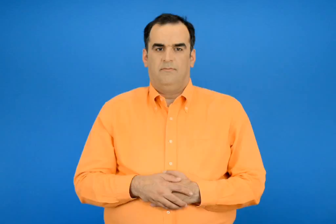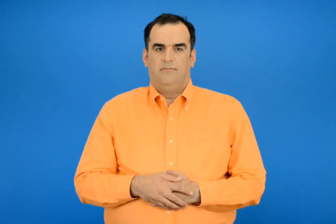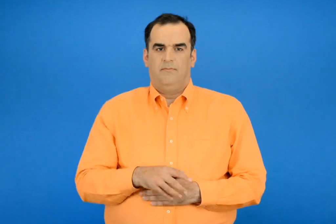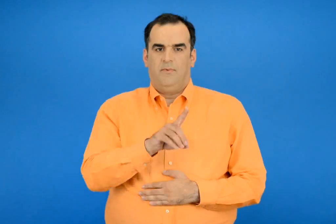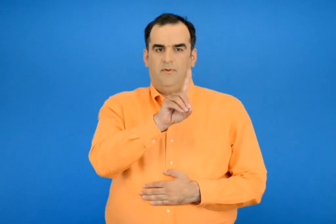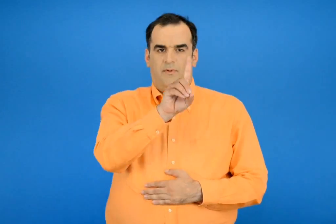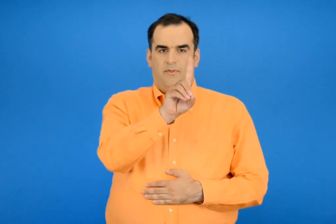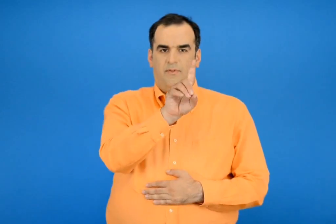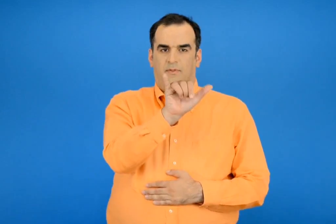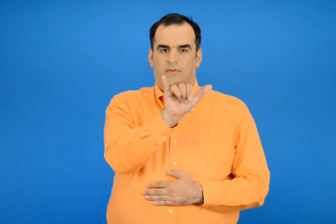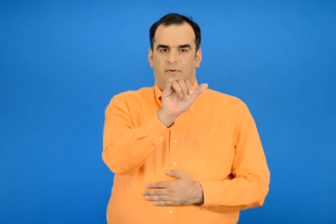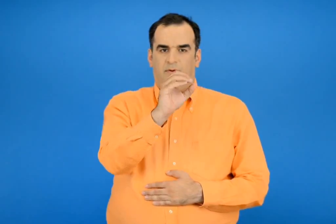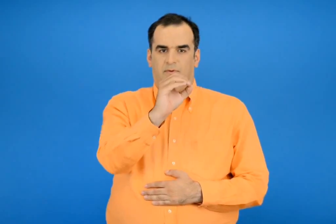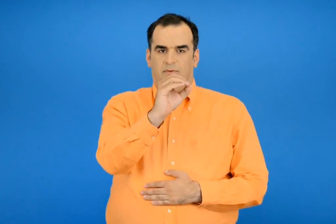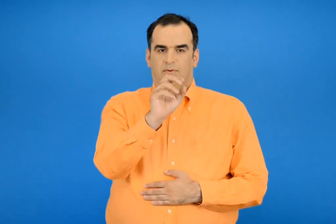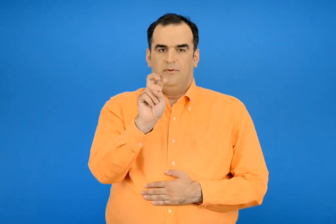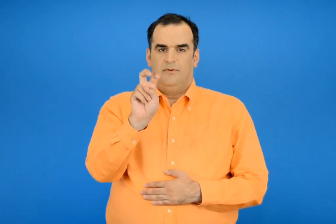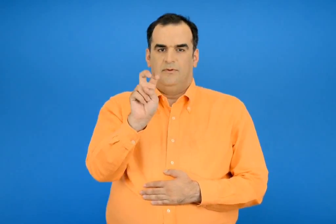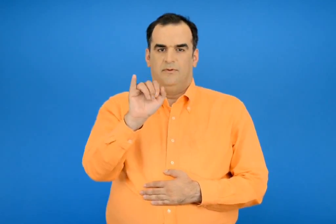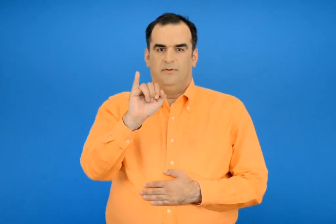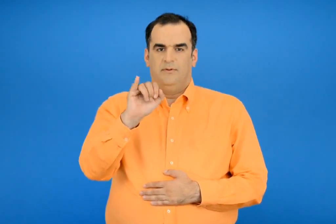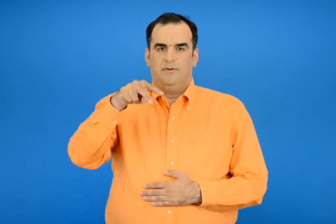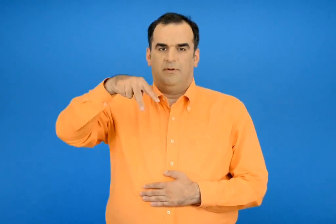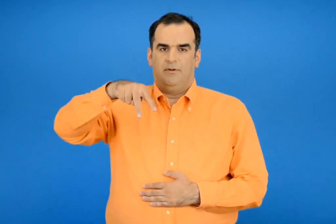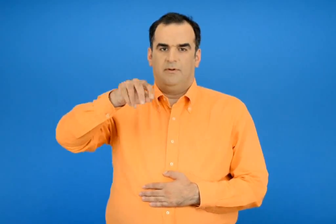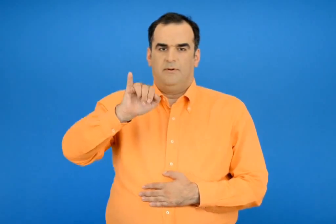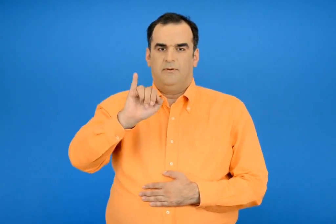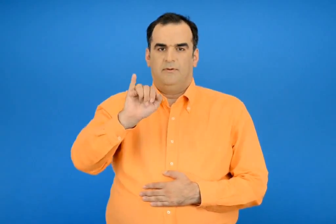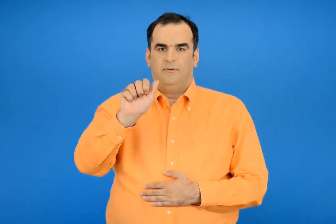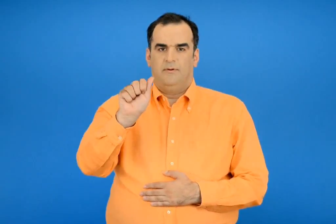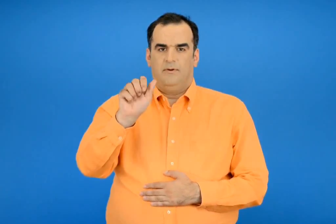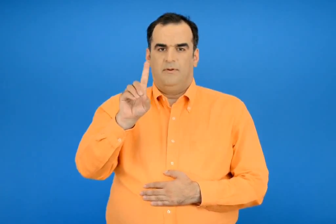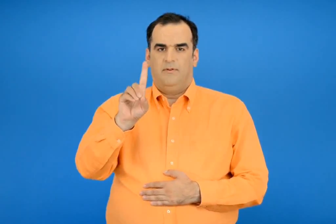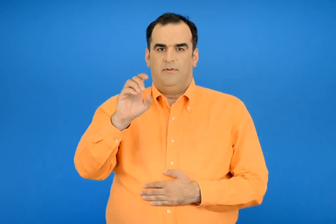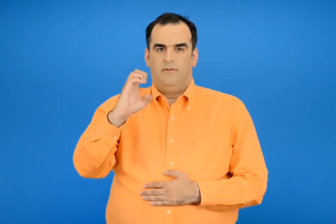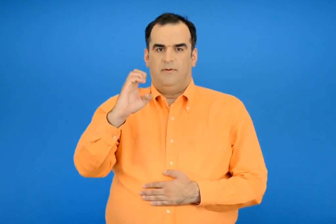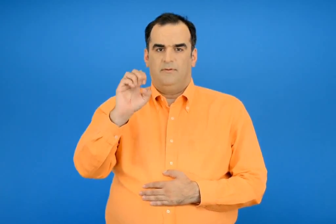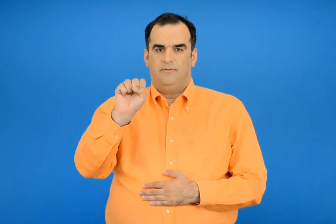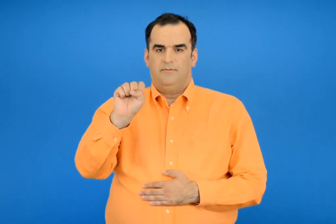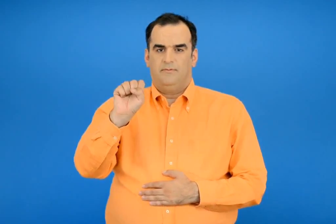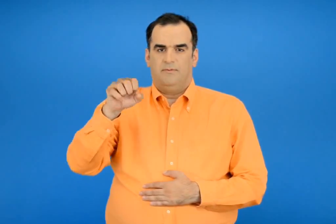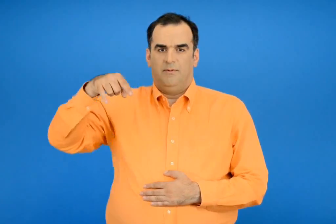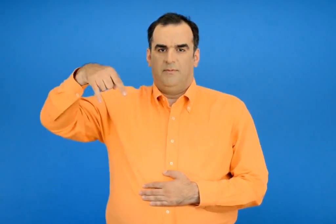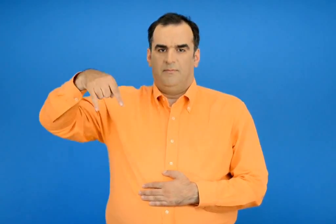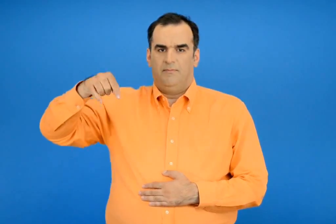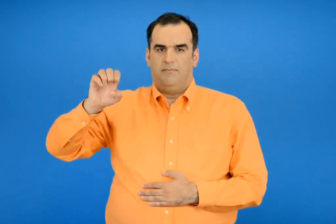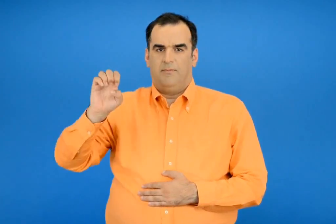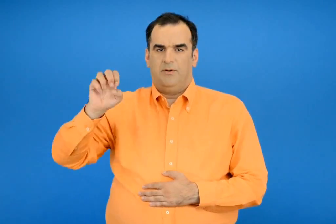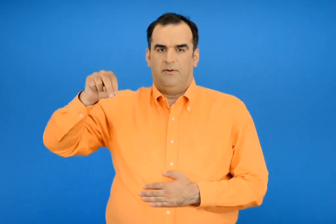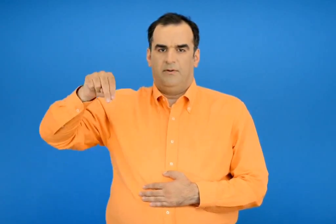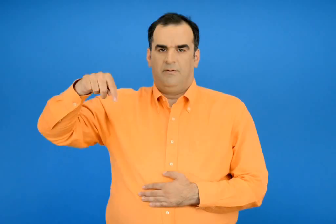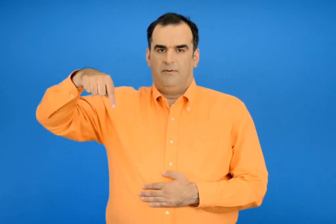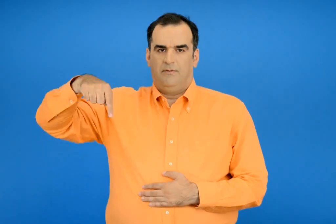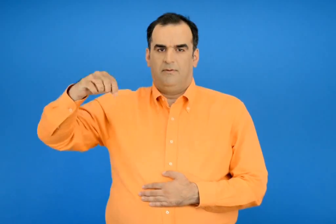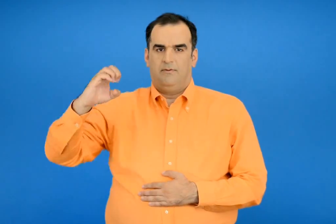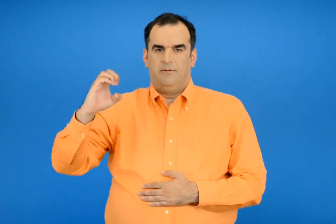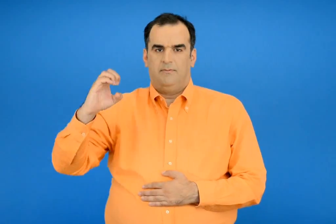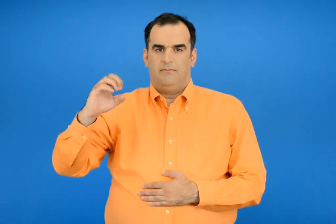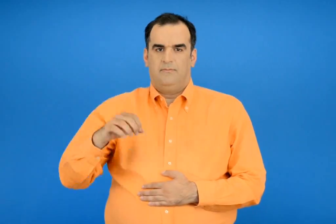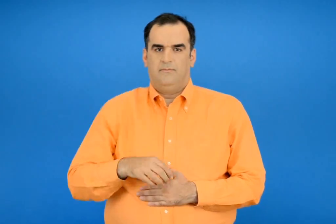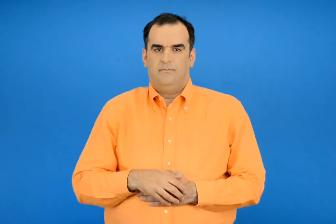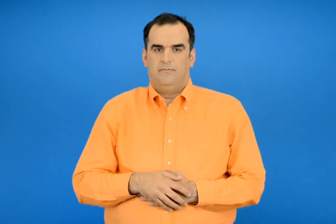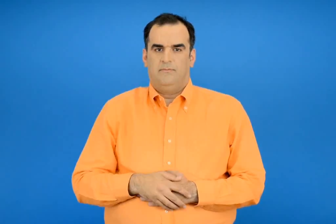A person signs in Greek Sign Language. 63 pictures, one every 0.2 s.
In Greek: δύο χιλιάδες πέντε
